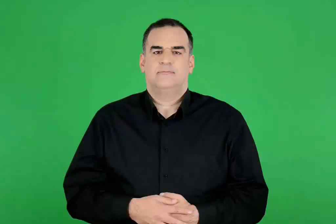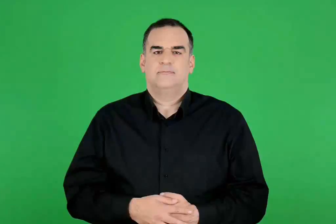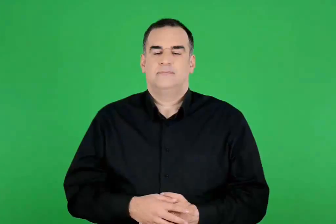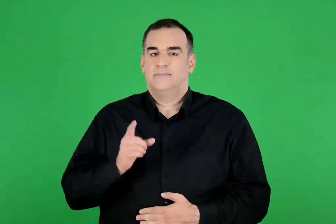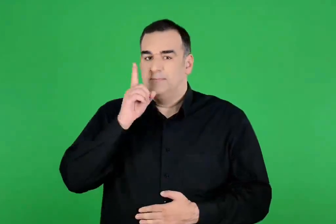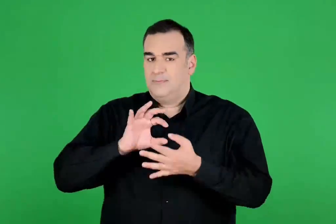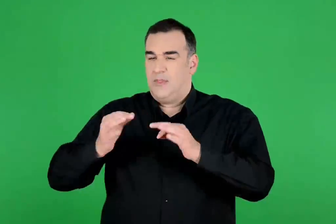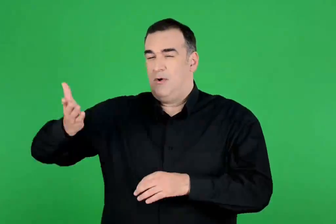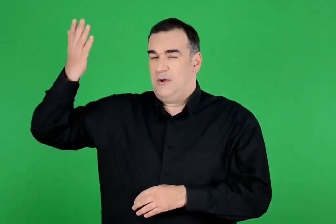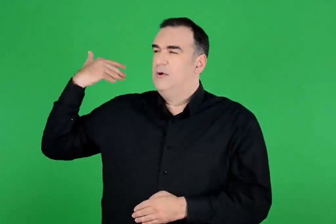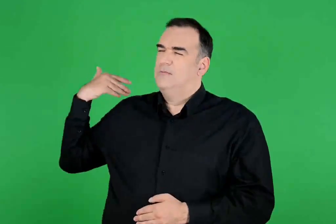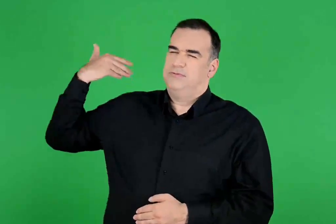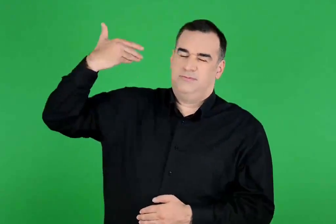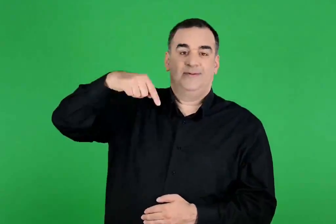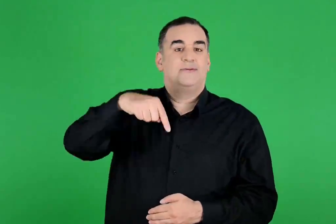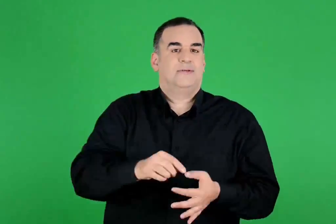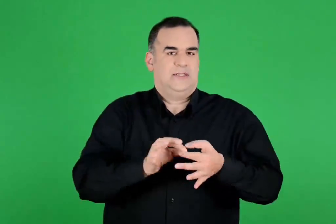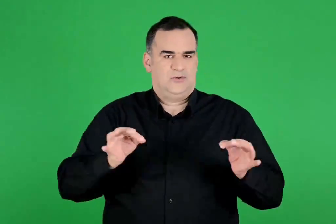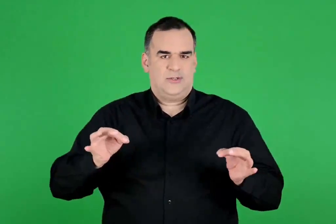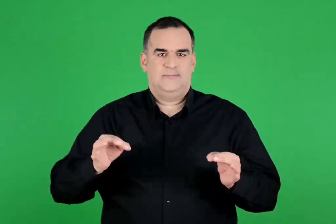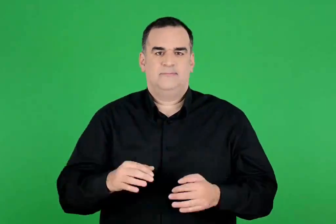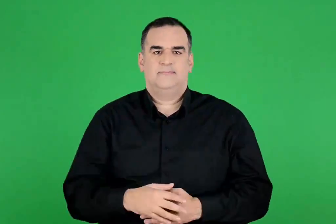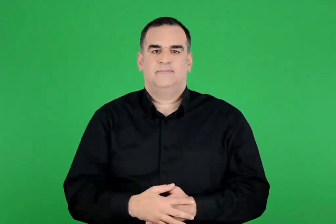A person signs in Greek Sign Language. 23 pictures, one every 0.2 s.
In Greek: από τη μυθολογία στην ιστορία
